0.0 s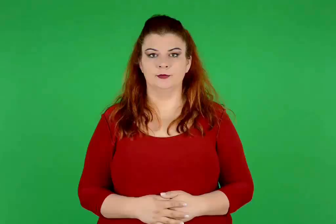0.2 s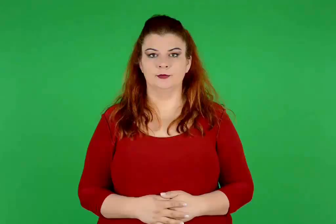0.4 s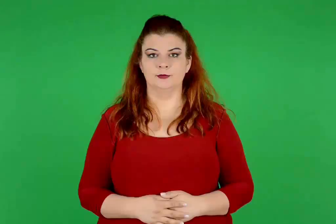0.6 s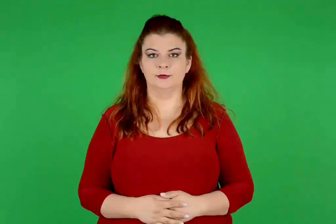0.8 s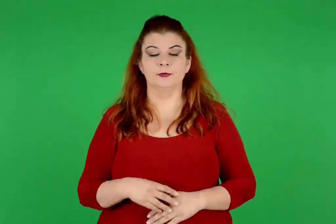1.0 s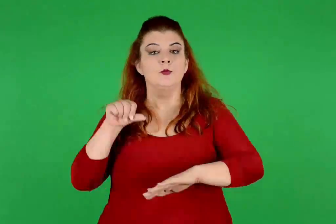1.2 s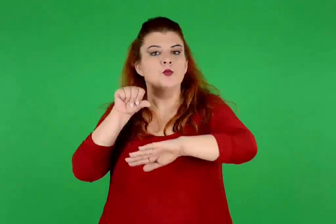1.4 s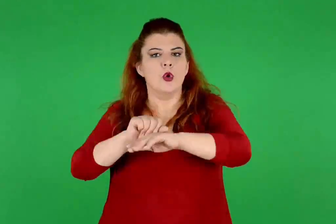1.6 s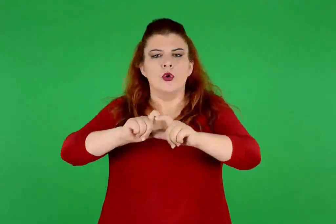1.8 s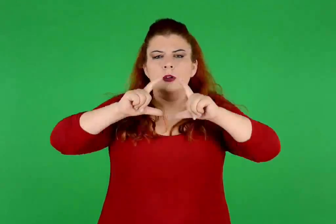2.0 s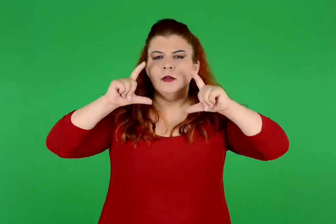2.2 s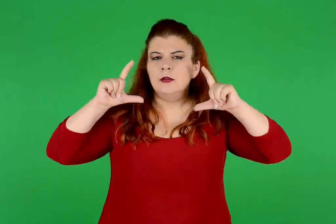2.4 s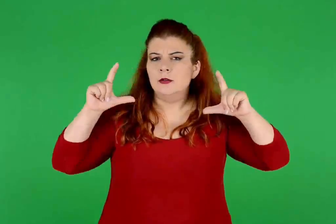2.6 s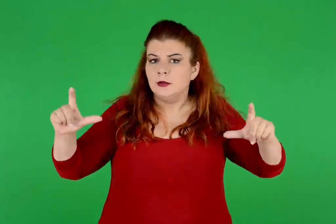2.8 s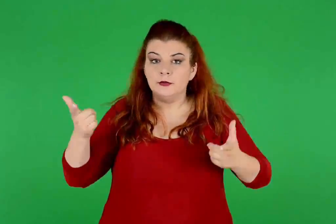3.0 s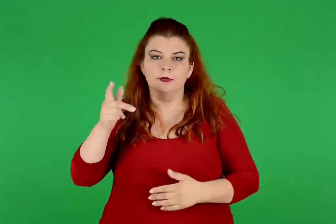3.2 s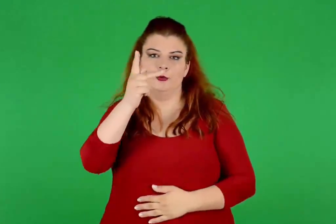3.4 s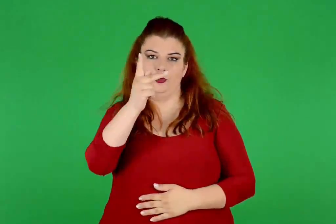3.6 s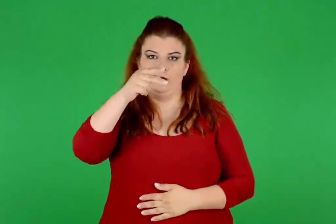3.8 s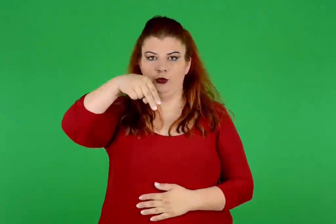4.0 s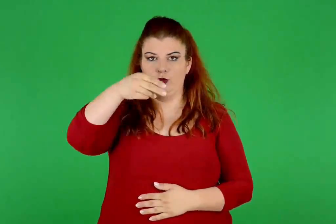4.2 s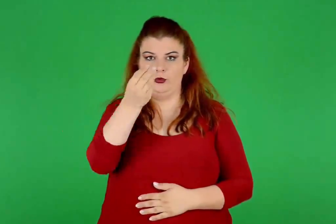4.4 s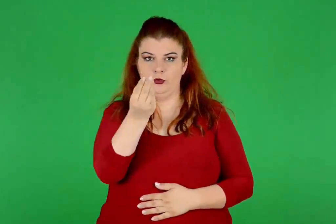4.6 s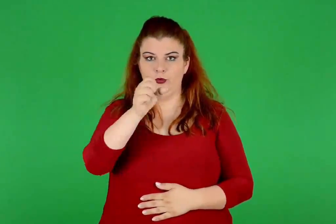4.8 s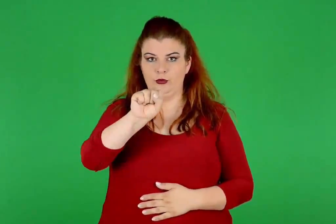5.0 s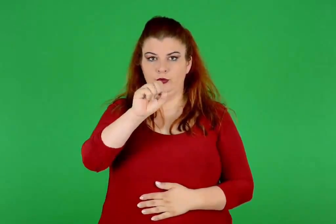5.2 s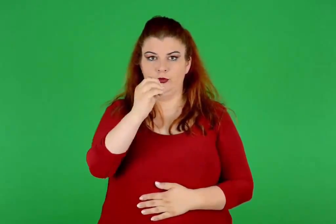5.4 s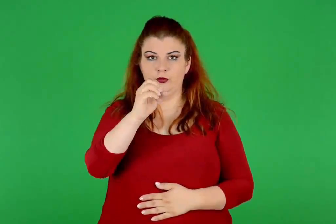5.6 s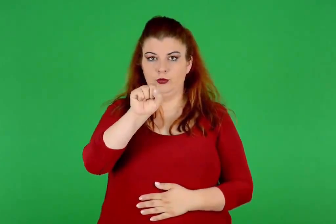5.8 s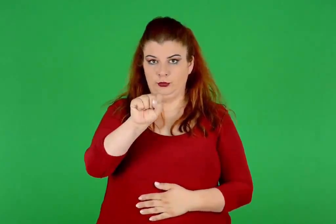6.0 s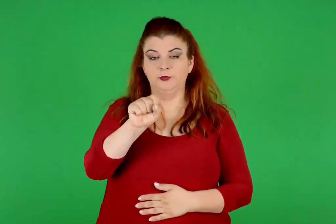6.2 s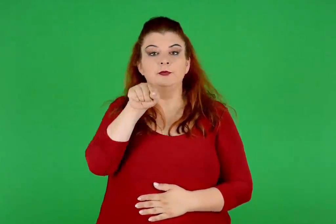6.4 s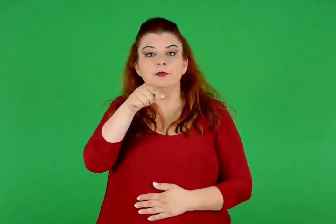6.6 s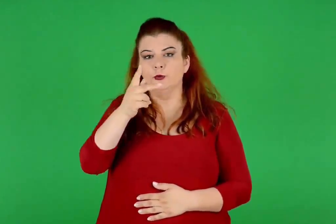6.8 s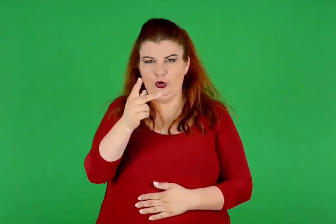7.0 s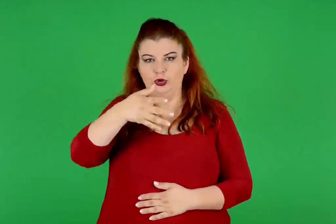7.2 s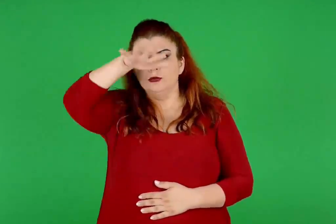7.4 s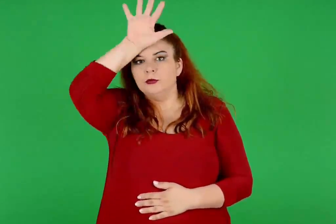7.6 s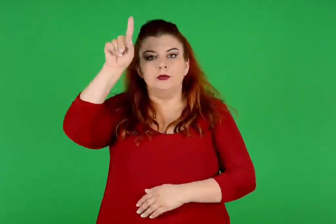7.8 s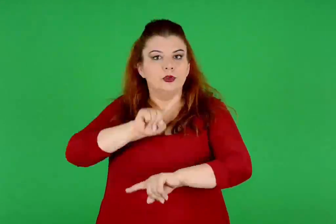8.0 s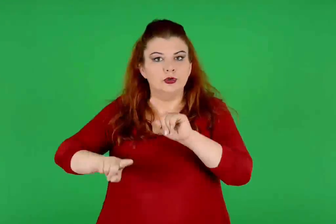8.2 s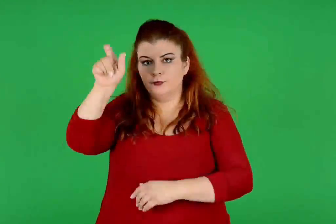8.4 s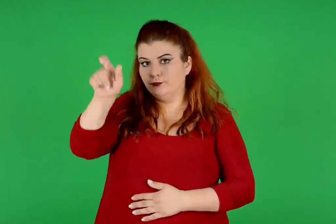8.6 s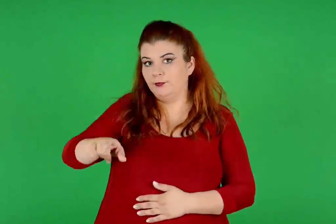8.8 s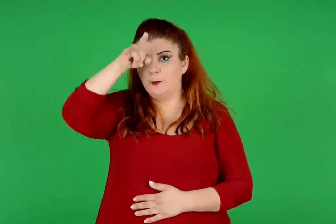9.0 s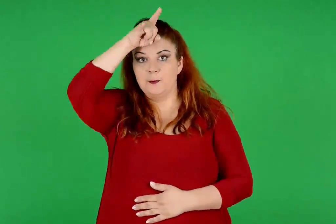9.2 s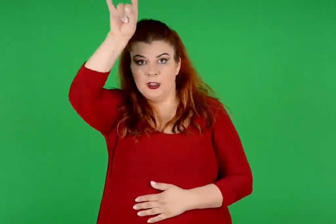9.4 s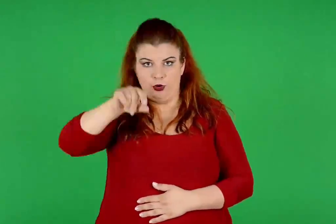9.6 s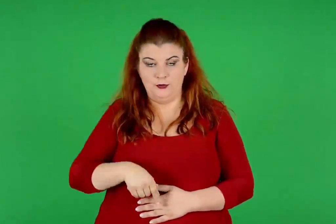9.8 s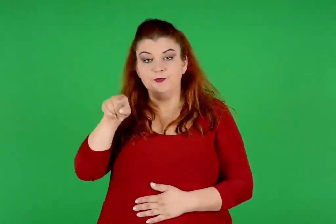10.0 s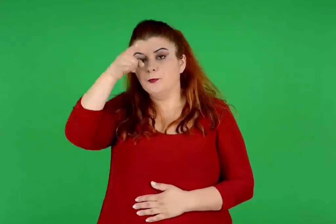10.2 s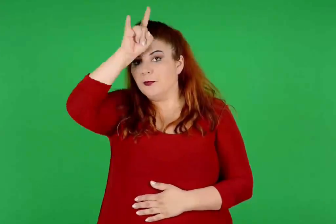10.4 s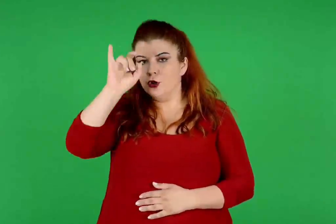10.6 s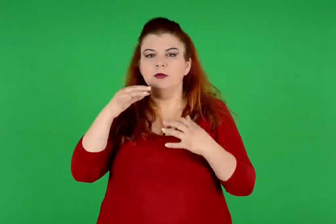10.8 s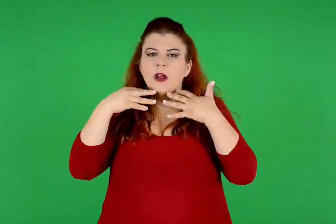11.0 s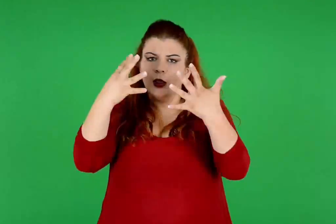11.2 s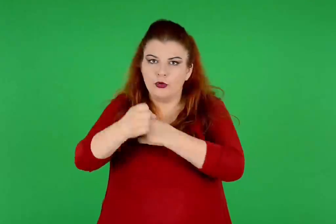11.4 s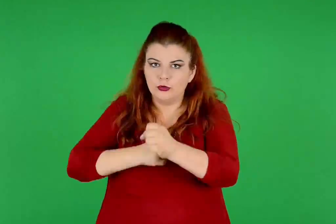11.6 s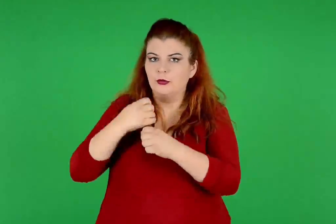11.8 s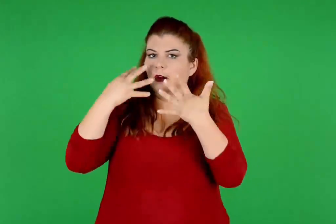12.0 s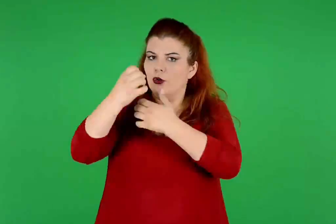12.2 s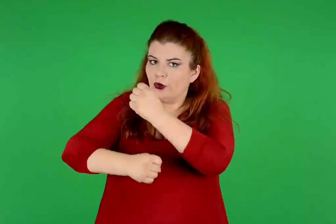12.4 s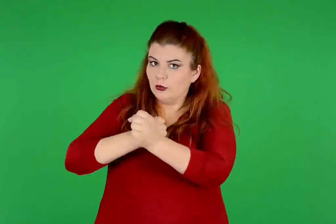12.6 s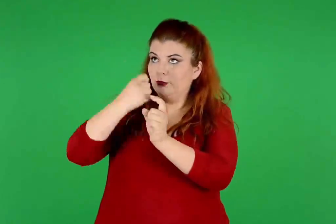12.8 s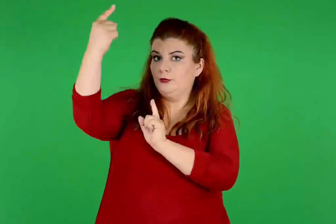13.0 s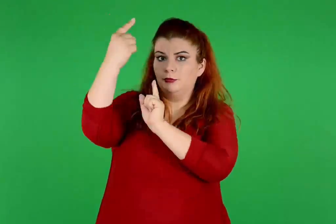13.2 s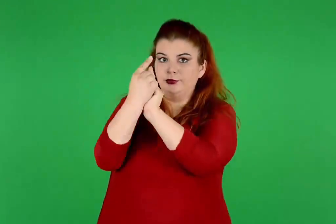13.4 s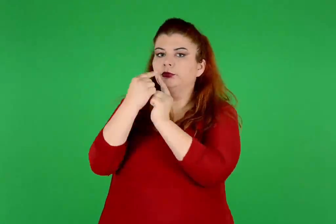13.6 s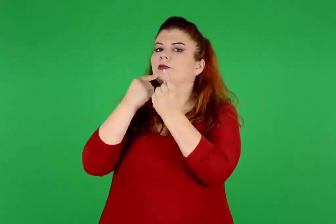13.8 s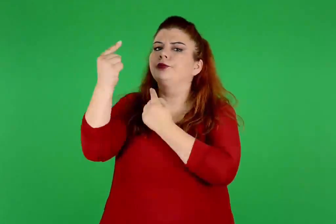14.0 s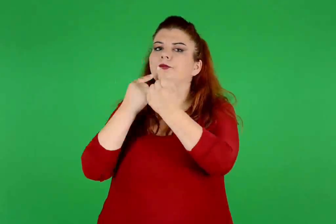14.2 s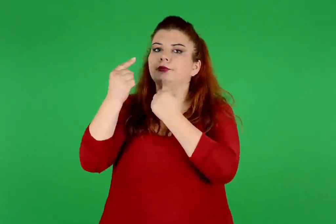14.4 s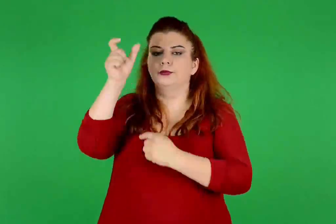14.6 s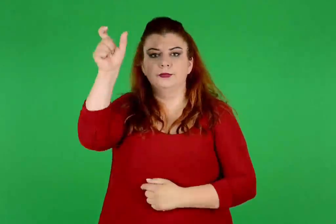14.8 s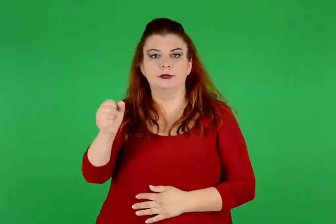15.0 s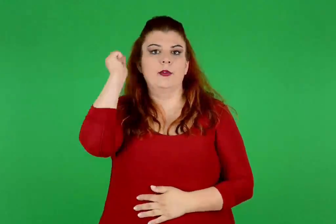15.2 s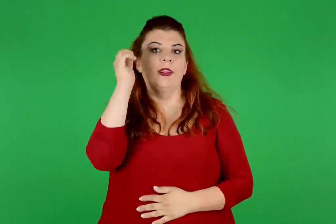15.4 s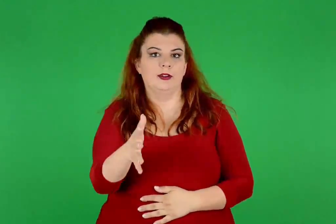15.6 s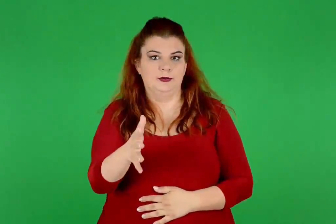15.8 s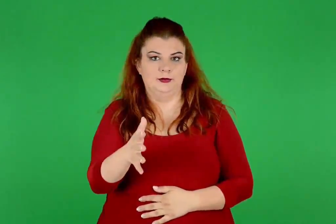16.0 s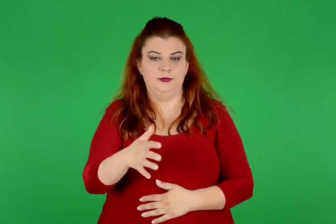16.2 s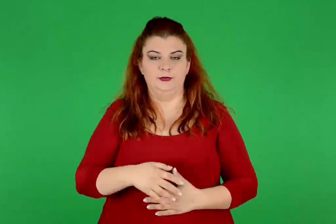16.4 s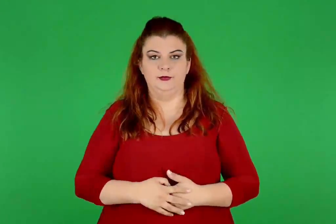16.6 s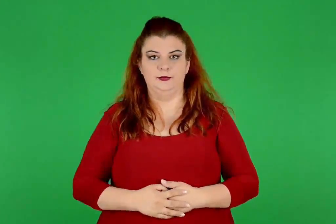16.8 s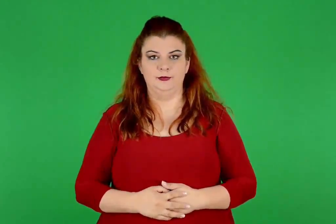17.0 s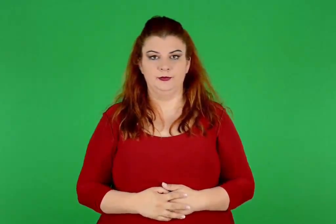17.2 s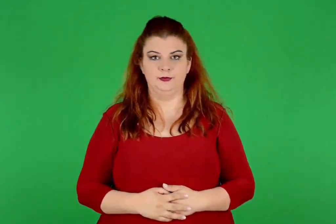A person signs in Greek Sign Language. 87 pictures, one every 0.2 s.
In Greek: πόλη μεγάλη είναι η κνωσός και βασιλιάς της ο μίνωας , που κάθε εννιά χρόνια συνομιλούσε με τον δία
